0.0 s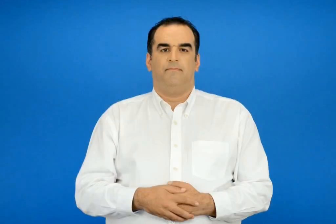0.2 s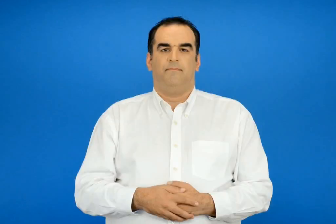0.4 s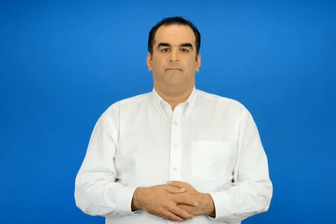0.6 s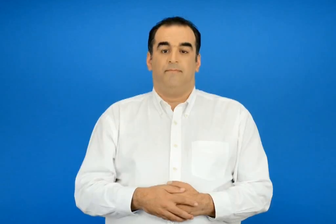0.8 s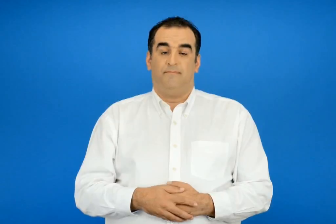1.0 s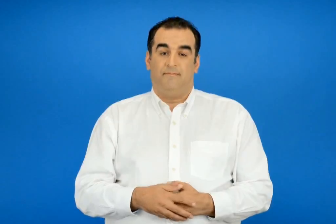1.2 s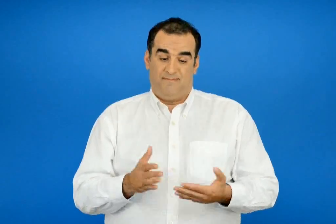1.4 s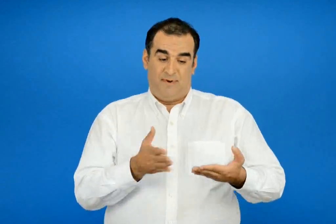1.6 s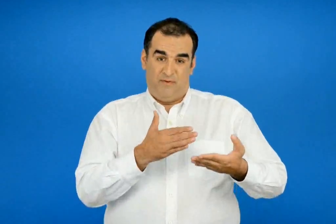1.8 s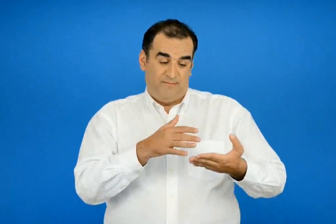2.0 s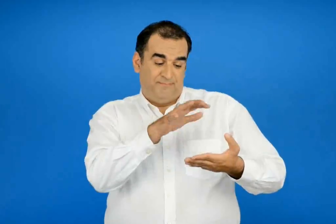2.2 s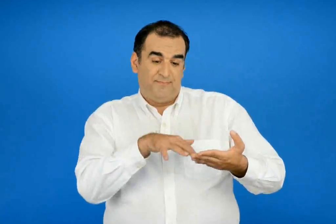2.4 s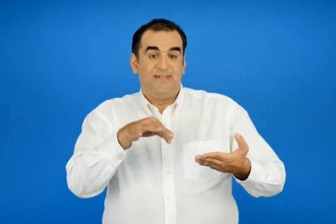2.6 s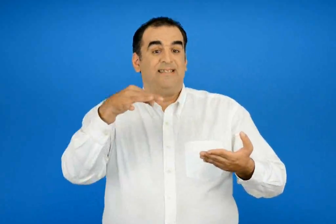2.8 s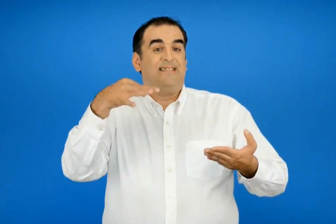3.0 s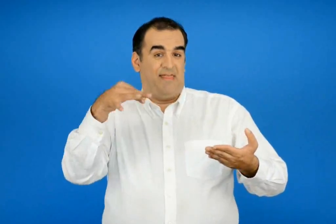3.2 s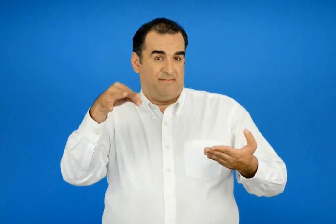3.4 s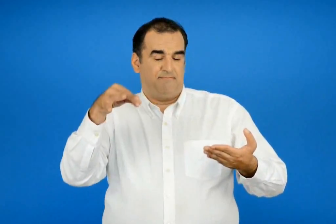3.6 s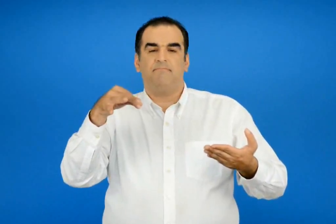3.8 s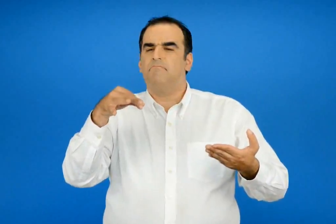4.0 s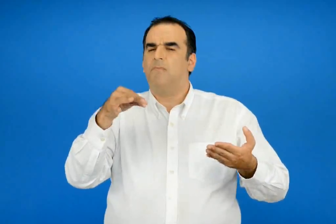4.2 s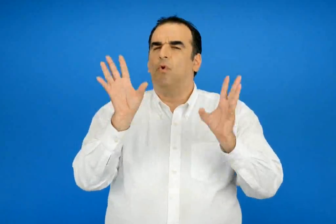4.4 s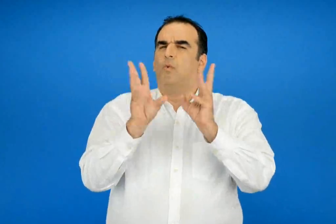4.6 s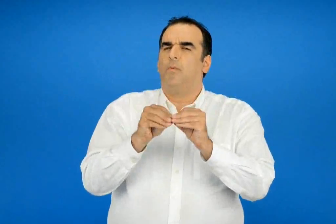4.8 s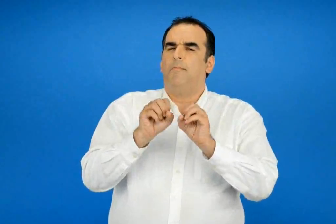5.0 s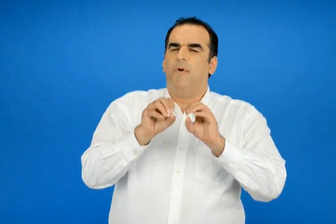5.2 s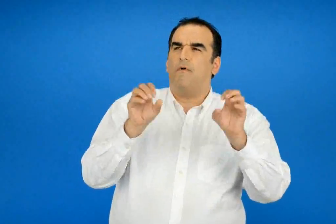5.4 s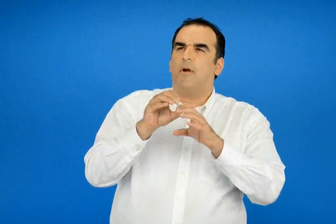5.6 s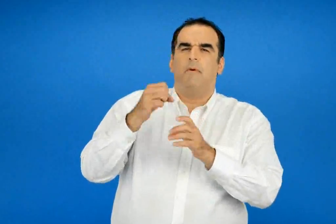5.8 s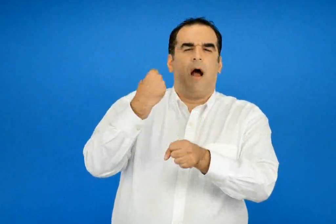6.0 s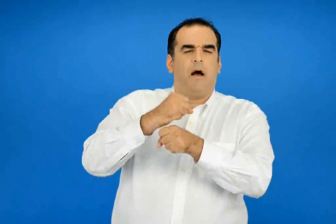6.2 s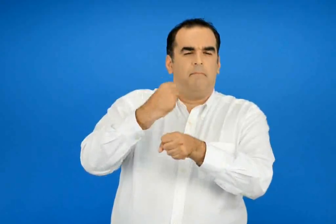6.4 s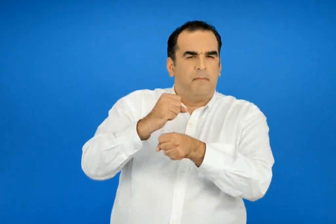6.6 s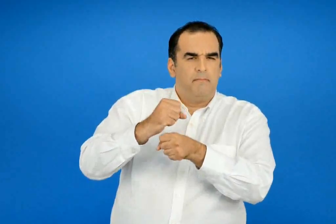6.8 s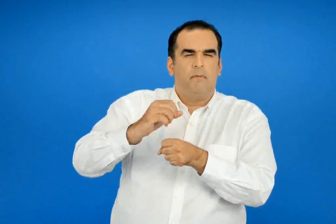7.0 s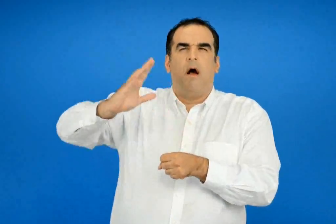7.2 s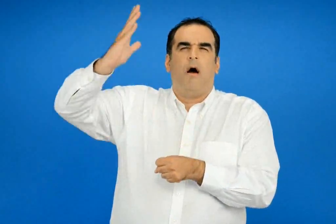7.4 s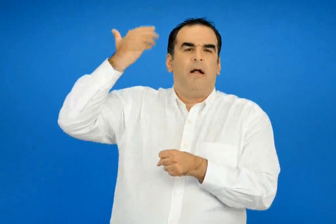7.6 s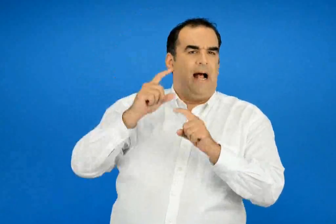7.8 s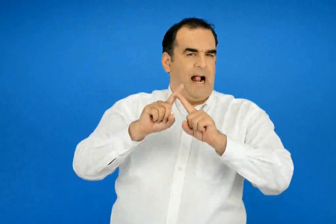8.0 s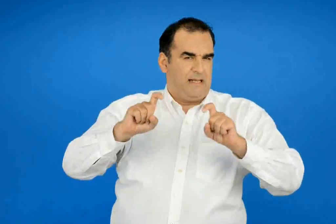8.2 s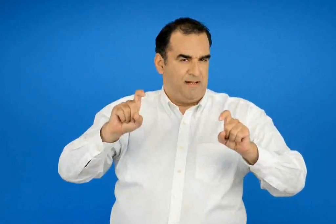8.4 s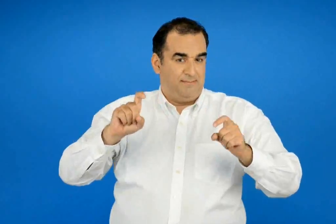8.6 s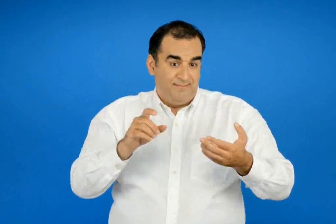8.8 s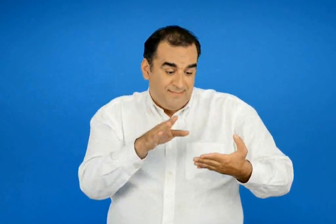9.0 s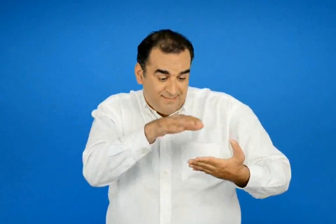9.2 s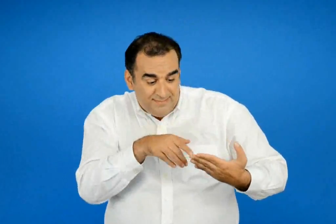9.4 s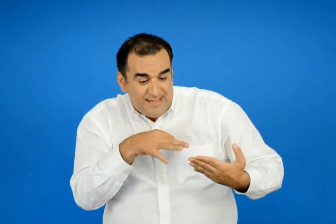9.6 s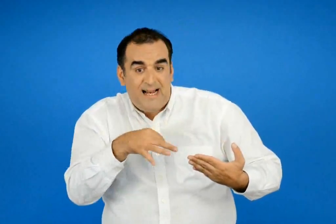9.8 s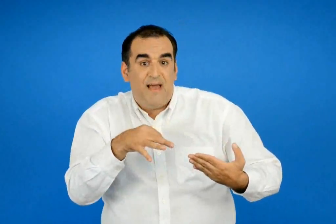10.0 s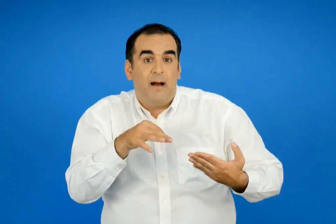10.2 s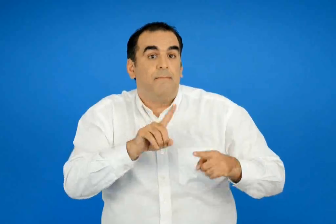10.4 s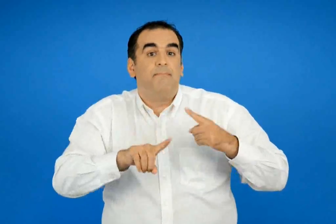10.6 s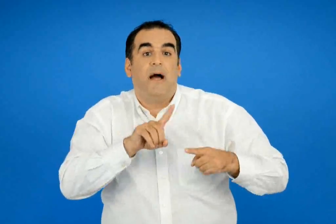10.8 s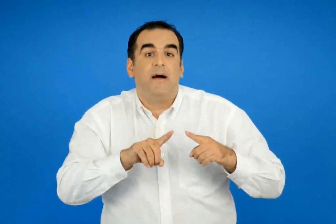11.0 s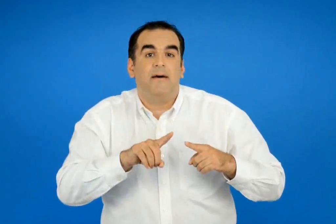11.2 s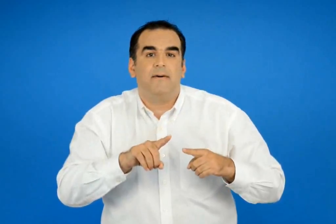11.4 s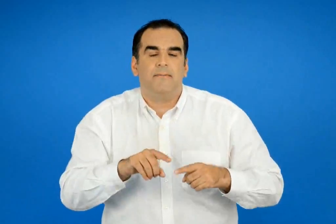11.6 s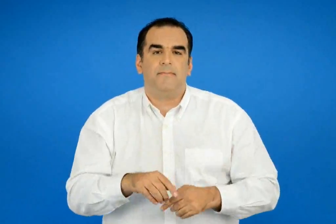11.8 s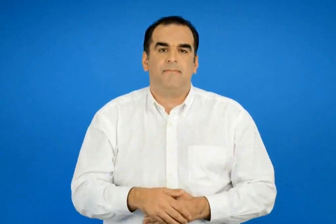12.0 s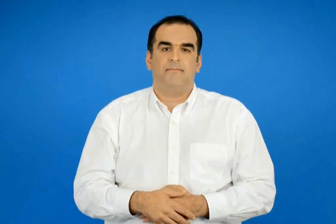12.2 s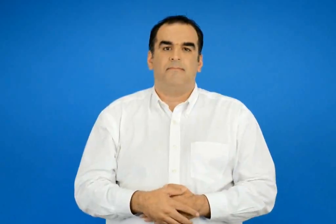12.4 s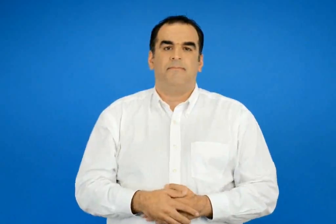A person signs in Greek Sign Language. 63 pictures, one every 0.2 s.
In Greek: σε ποιά σελίδα του περιοδικού πιστεύεις ότι θα βρεις πληροφορίες για αγάλματα και αρχαιά αντικείμενα ;
